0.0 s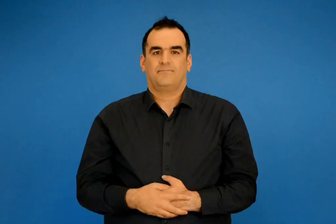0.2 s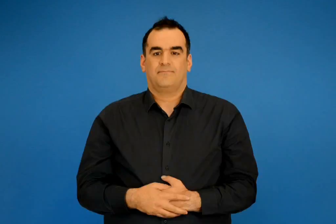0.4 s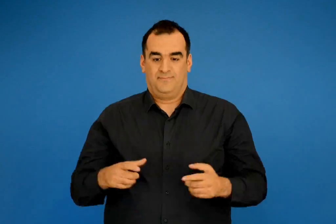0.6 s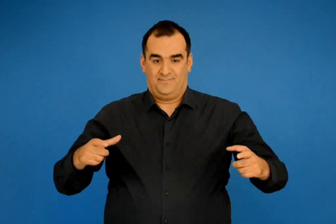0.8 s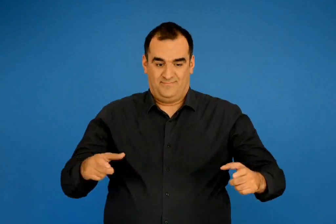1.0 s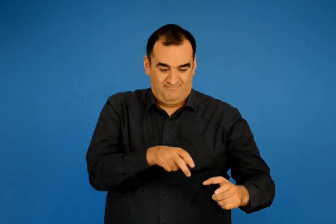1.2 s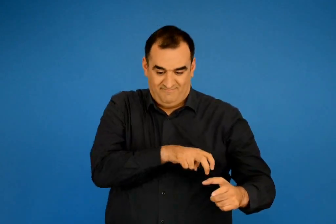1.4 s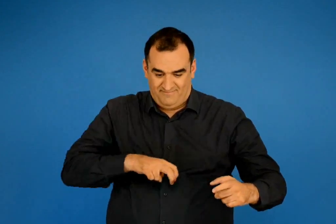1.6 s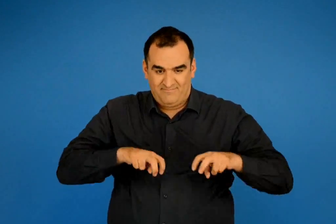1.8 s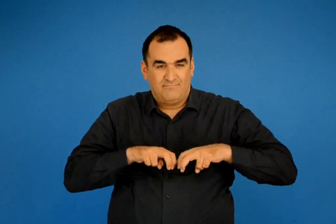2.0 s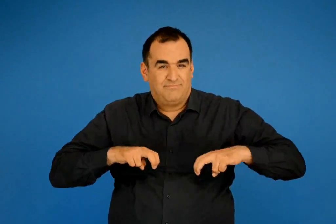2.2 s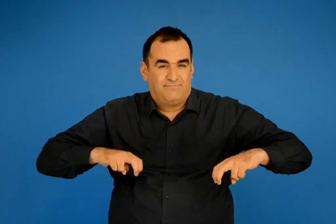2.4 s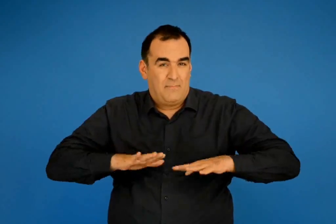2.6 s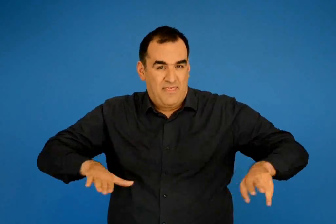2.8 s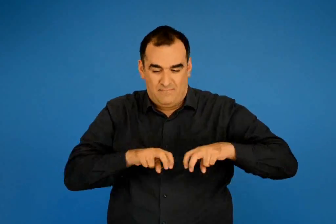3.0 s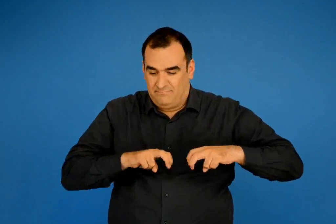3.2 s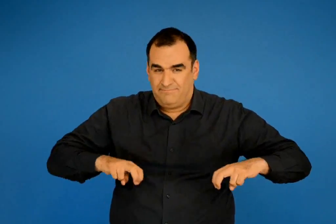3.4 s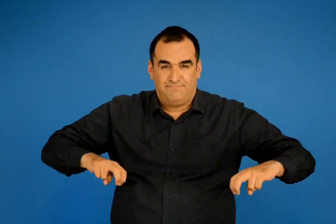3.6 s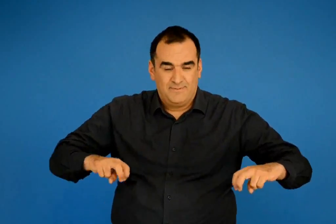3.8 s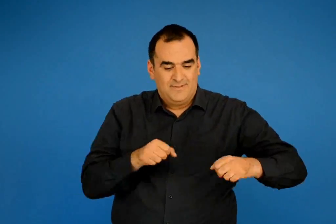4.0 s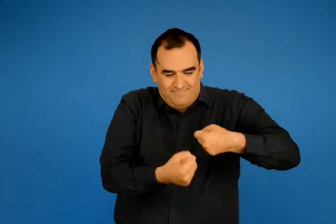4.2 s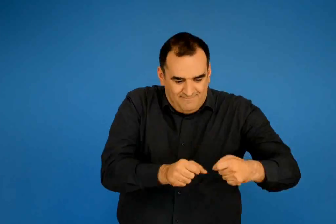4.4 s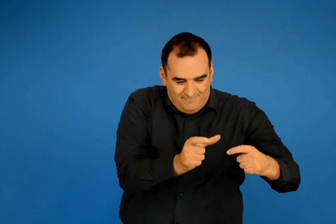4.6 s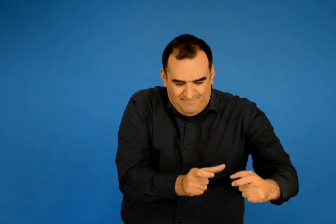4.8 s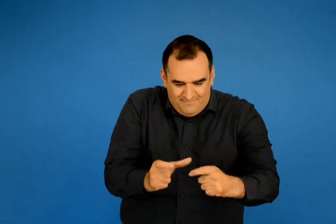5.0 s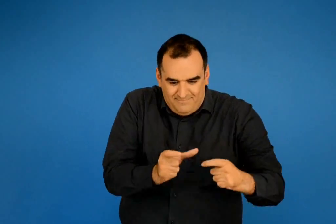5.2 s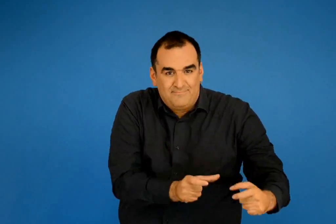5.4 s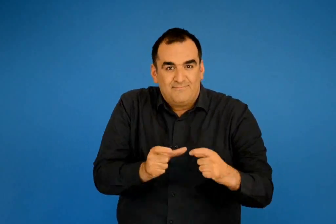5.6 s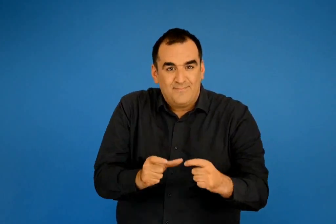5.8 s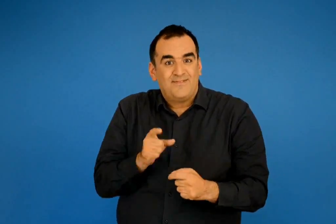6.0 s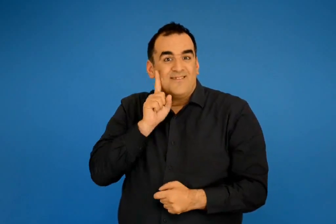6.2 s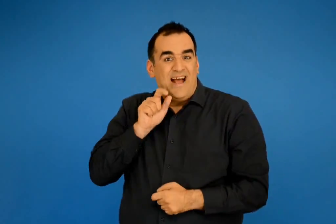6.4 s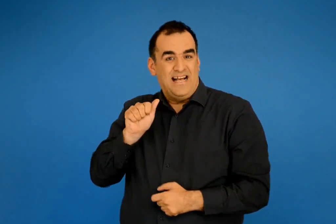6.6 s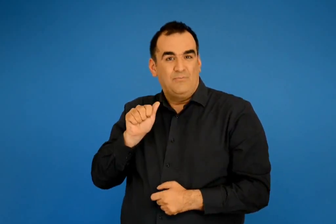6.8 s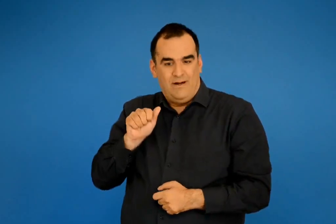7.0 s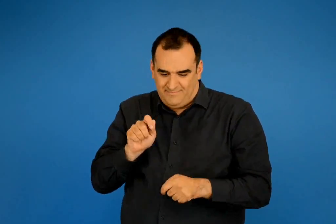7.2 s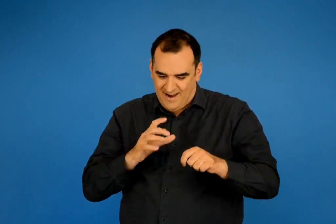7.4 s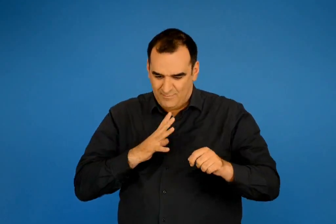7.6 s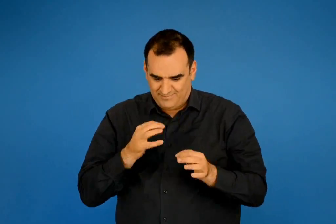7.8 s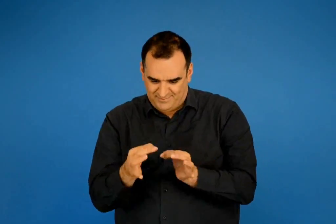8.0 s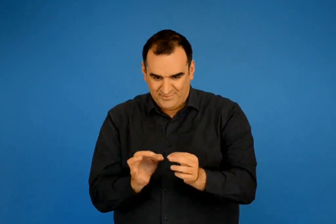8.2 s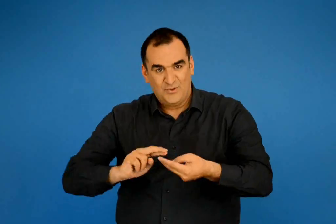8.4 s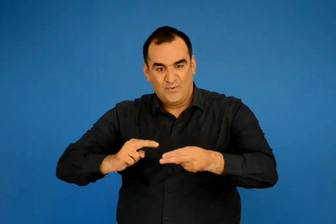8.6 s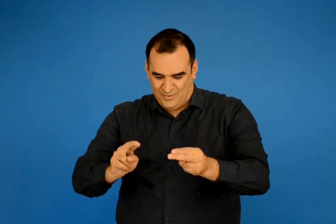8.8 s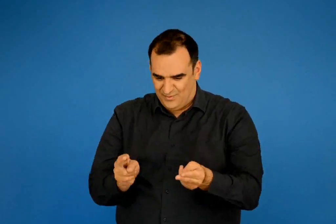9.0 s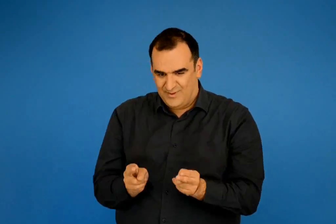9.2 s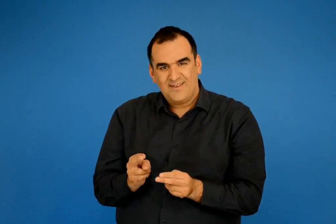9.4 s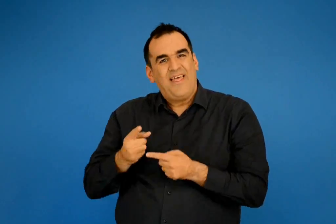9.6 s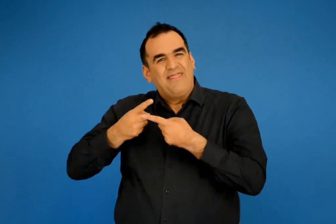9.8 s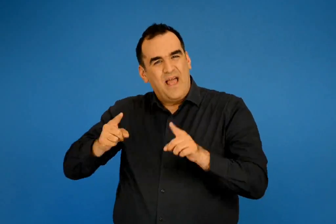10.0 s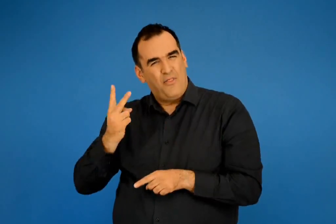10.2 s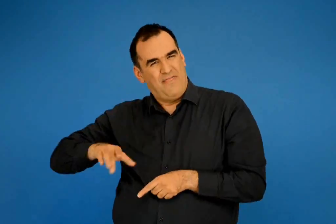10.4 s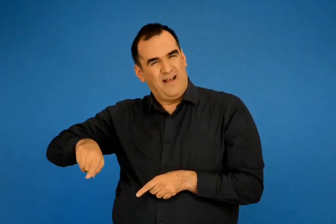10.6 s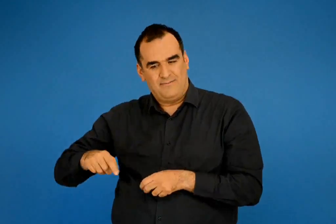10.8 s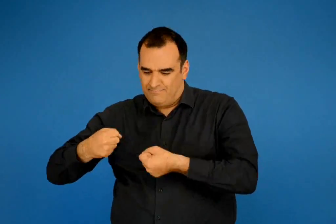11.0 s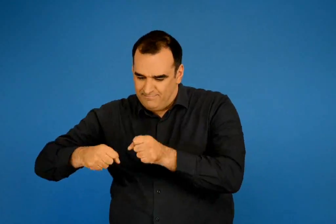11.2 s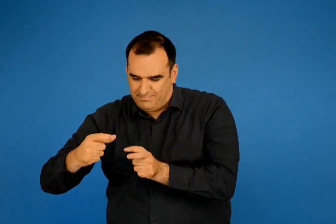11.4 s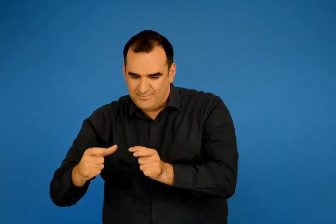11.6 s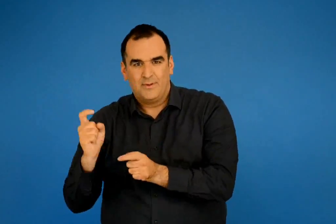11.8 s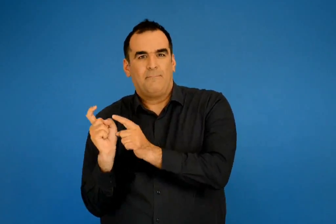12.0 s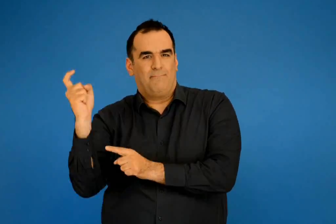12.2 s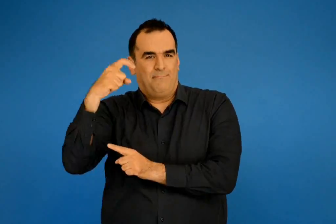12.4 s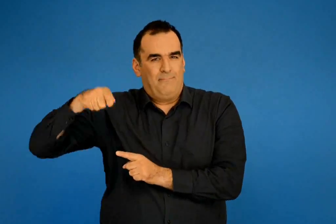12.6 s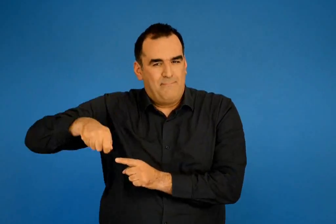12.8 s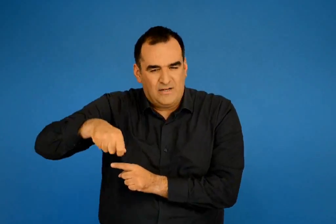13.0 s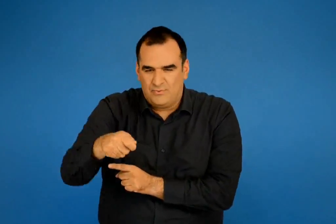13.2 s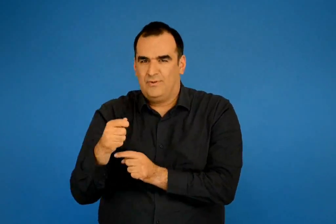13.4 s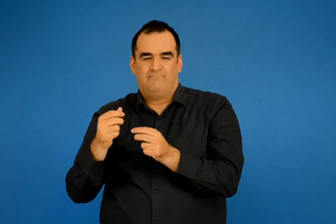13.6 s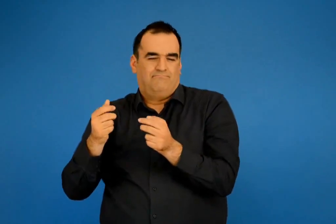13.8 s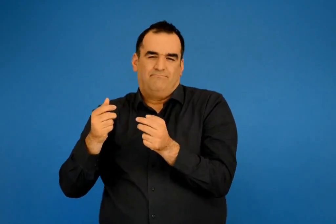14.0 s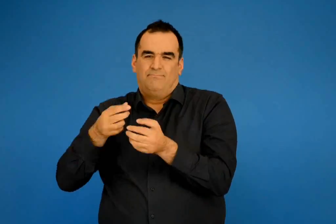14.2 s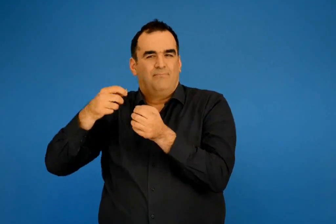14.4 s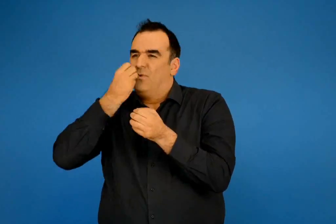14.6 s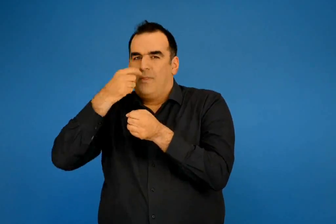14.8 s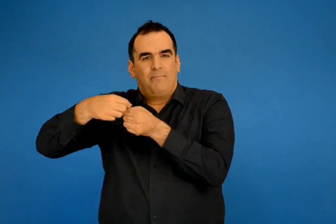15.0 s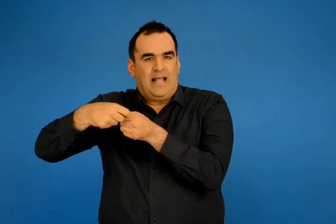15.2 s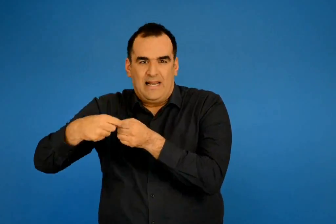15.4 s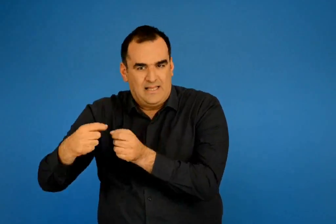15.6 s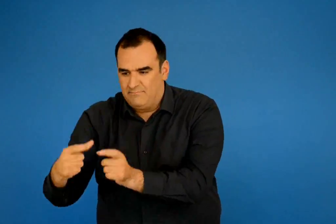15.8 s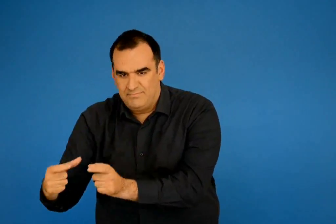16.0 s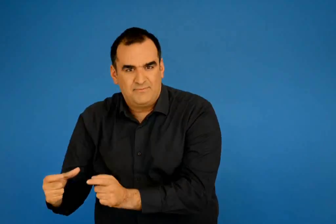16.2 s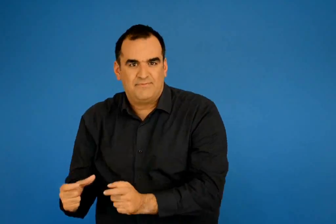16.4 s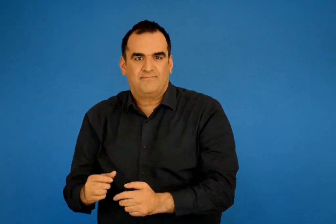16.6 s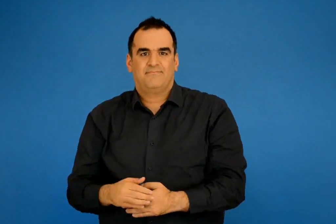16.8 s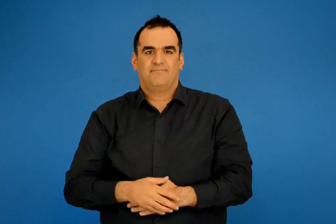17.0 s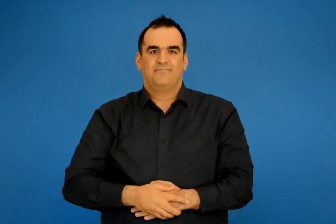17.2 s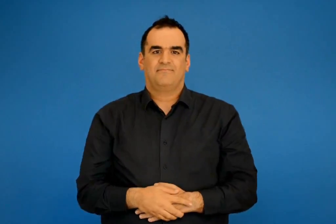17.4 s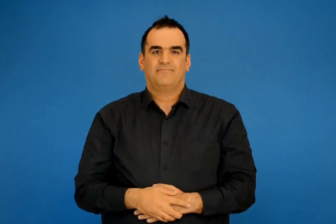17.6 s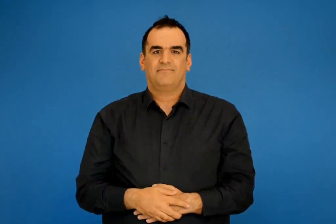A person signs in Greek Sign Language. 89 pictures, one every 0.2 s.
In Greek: τα παιδιά γύρω στο σοφρά πλάθανε τηγανίτες η ασημούλα έπλαθε ανθρωπάκια και κουλουράκια και τα παιδιά της θείας μαριώς πλάθανε μαργαρίτες και μπαστουνάκια
